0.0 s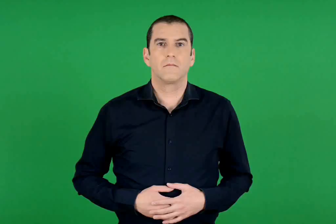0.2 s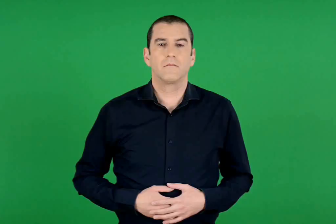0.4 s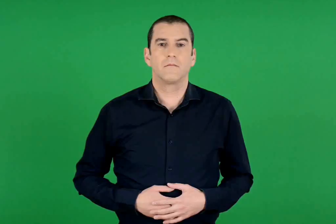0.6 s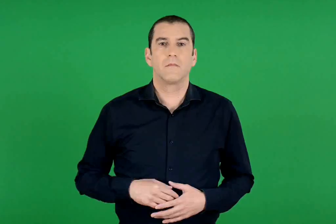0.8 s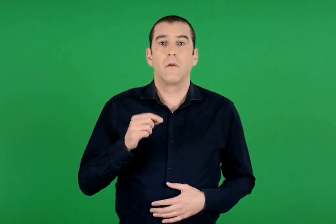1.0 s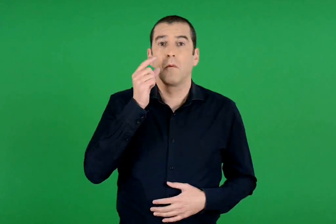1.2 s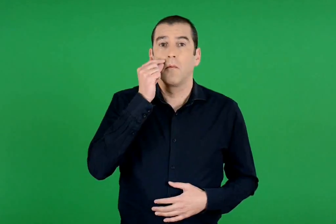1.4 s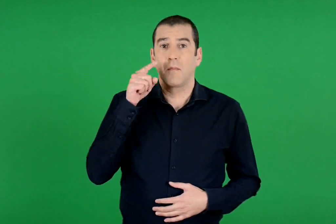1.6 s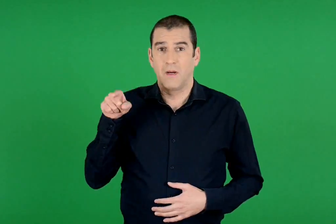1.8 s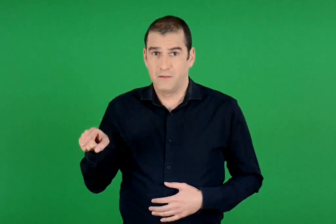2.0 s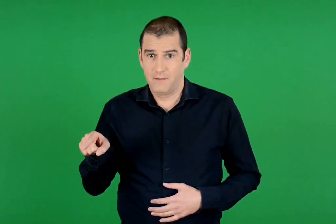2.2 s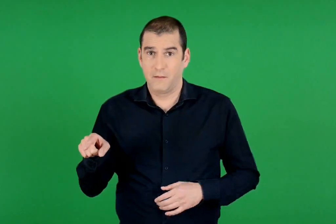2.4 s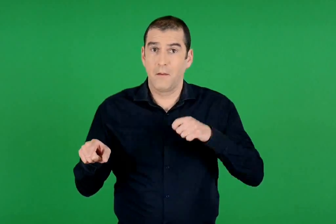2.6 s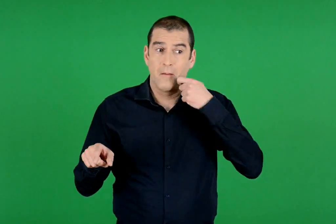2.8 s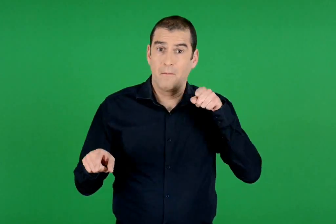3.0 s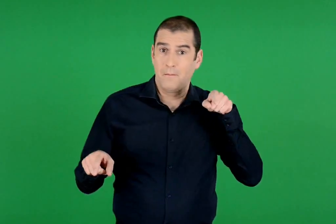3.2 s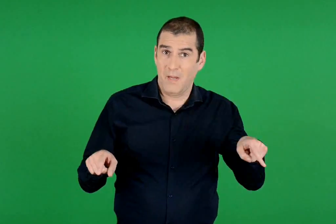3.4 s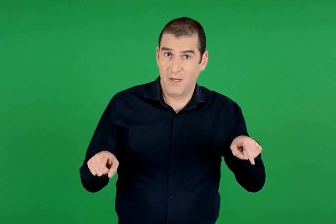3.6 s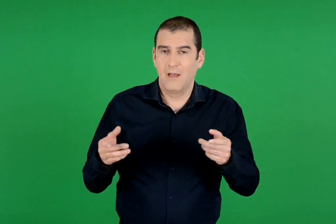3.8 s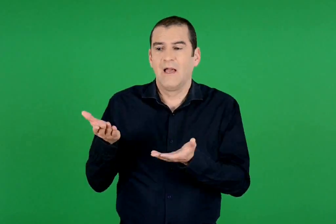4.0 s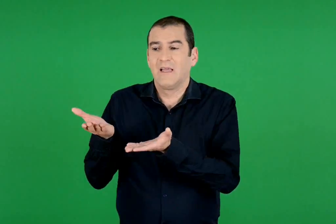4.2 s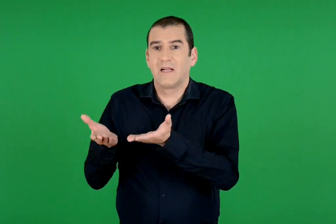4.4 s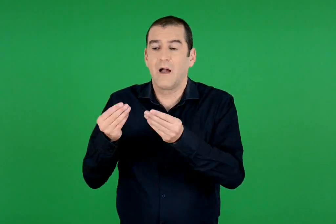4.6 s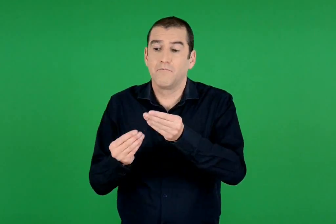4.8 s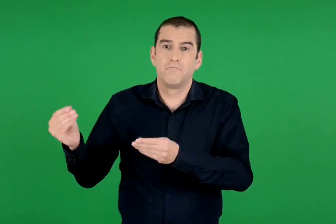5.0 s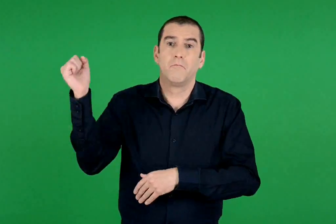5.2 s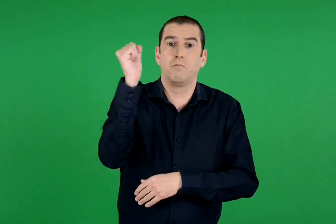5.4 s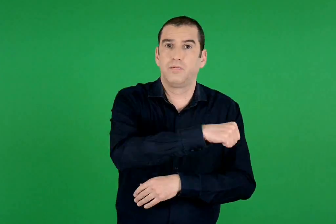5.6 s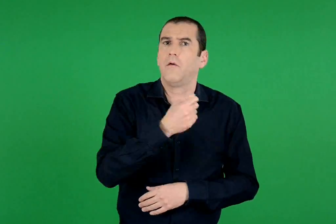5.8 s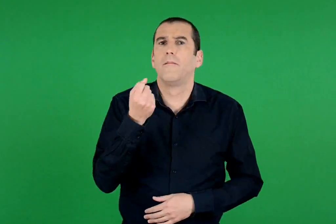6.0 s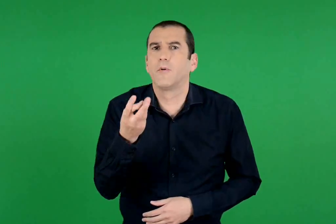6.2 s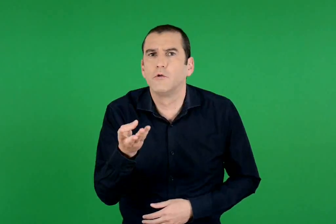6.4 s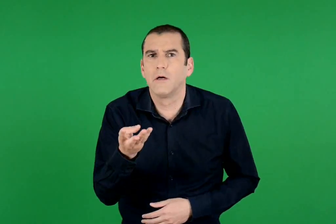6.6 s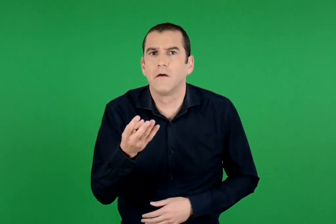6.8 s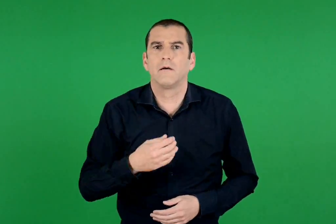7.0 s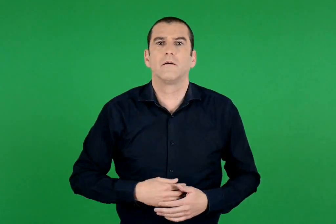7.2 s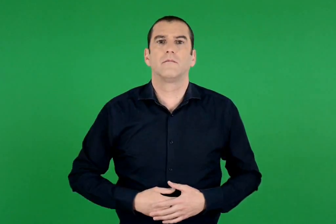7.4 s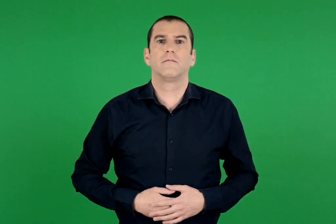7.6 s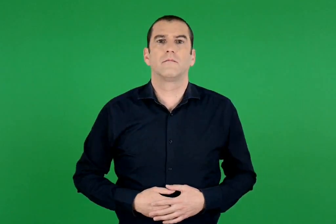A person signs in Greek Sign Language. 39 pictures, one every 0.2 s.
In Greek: πόσα περισσότερα κιλά ζυγίζει ο μπαμπάς από τη μαμά ;
